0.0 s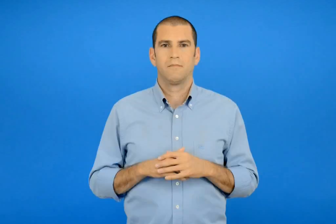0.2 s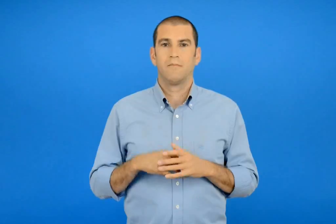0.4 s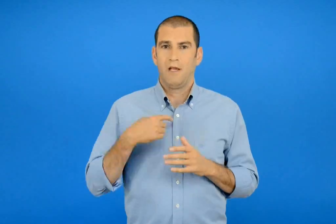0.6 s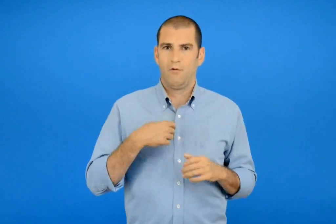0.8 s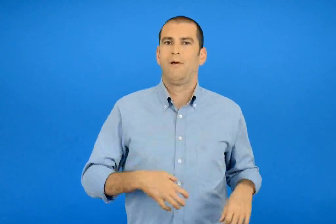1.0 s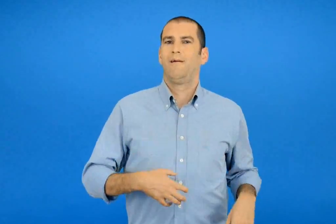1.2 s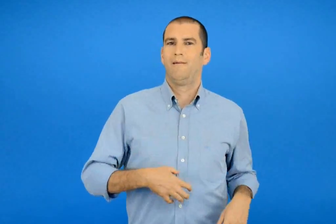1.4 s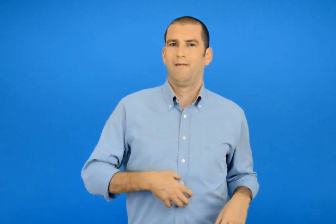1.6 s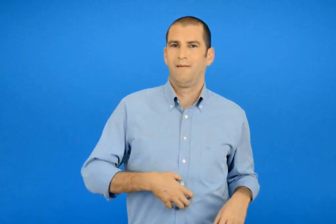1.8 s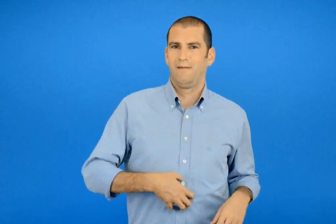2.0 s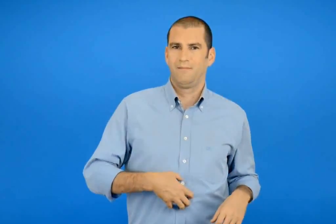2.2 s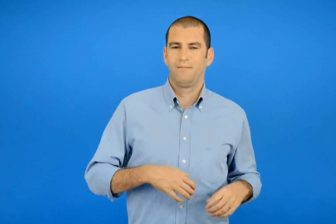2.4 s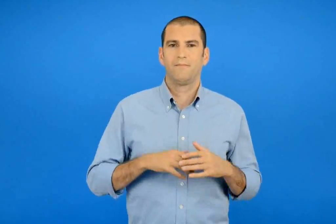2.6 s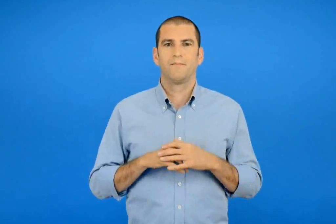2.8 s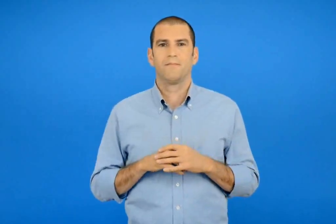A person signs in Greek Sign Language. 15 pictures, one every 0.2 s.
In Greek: γελώ
